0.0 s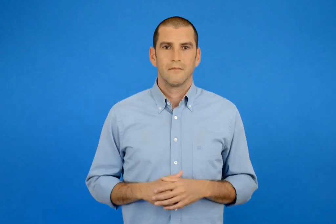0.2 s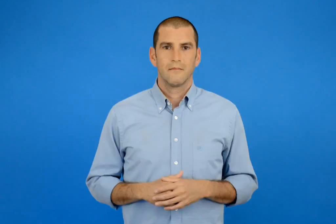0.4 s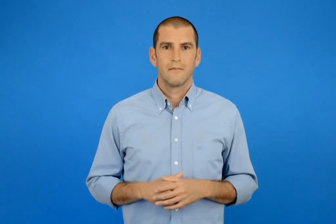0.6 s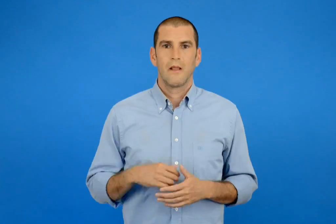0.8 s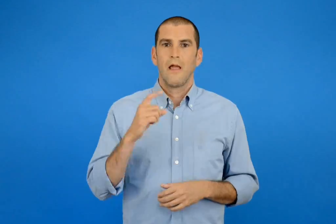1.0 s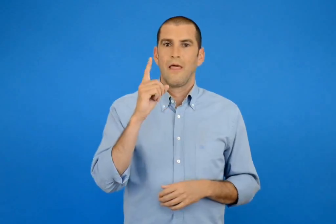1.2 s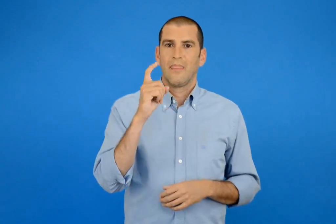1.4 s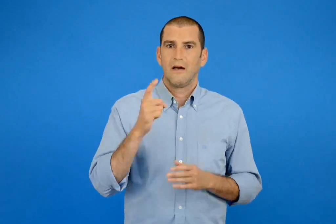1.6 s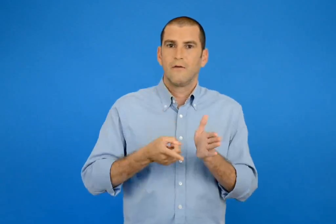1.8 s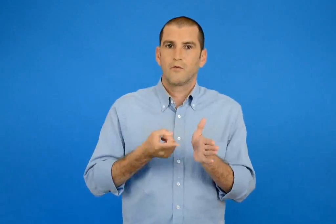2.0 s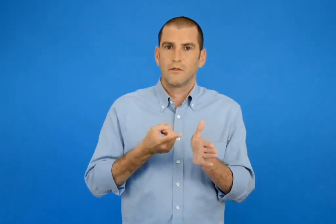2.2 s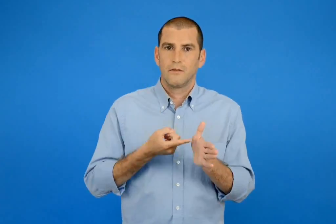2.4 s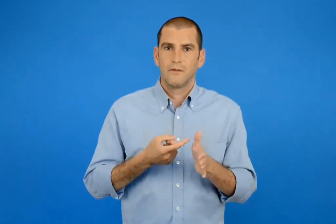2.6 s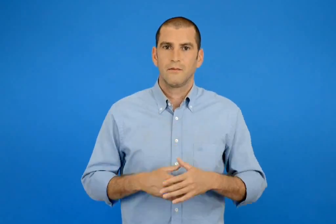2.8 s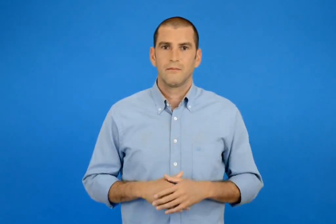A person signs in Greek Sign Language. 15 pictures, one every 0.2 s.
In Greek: 10 φορές
